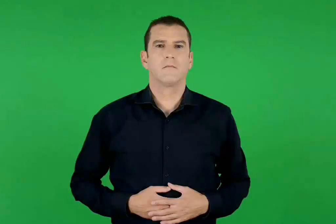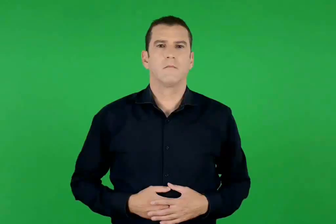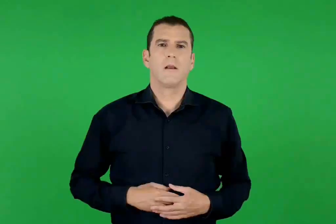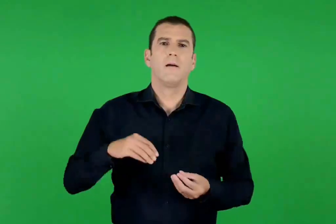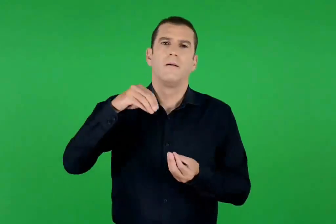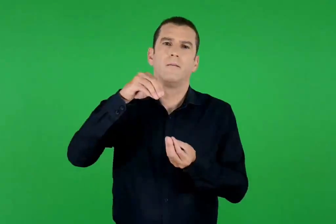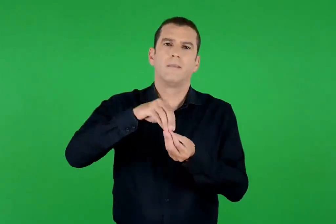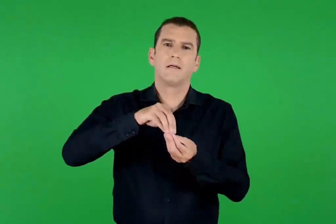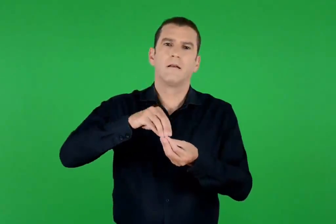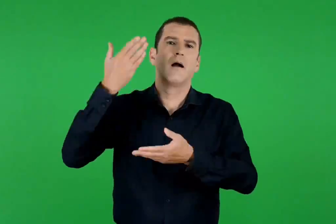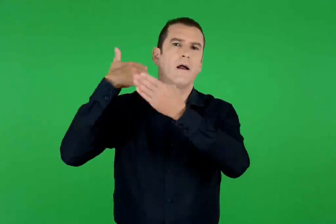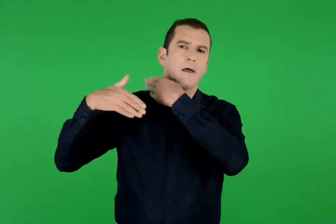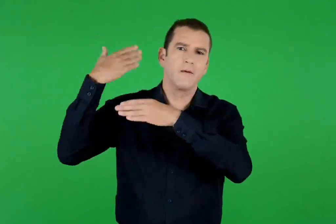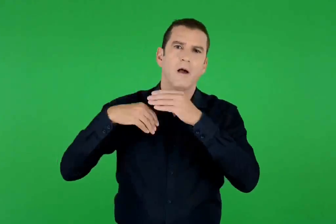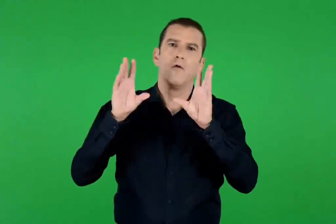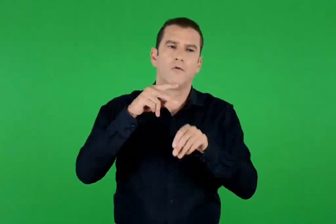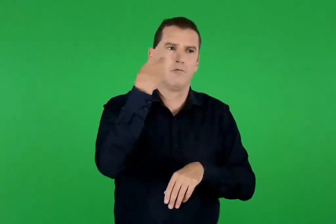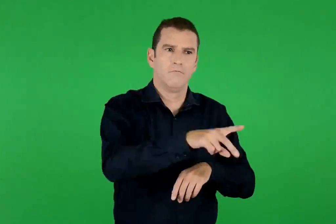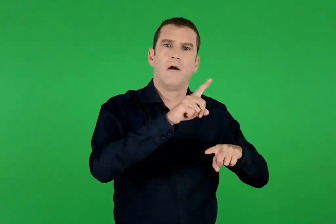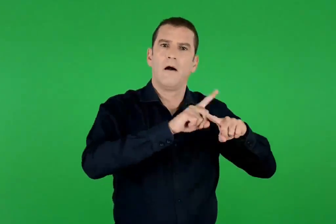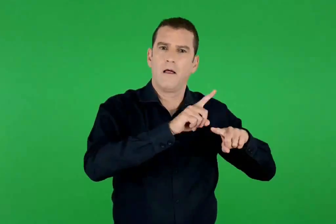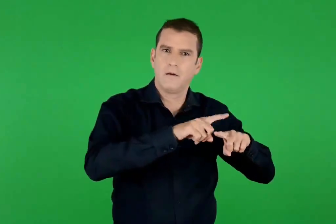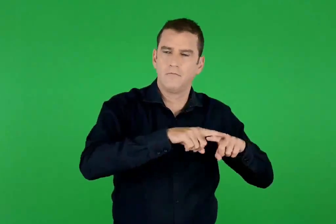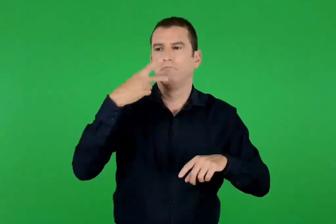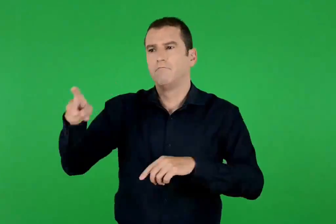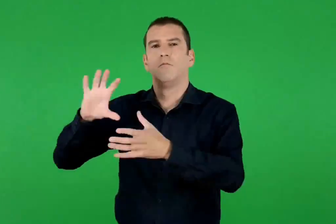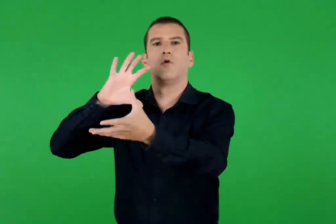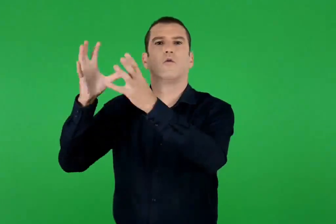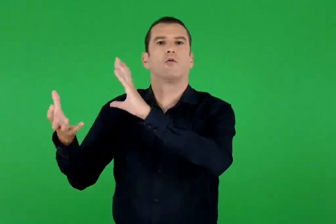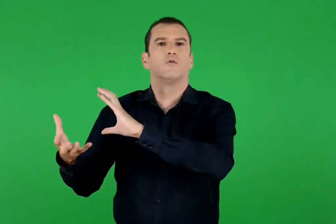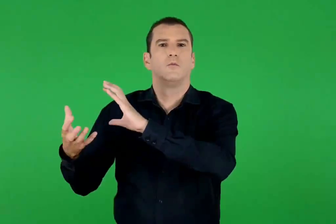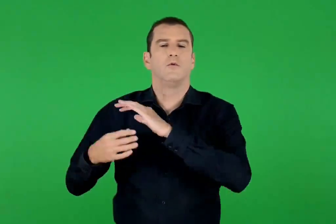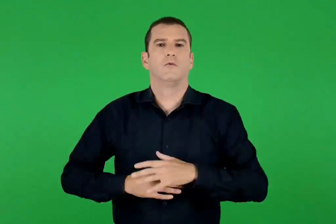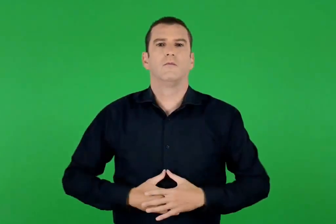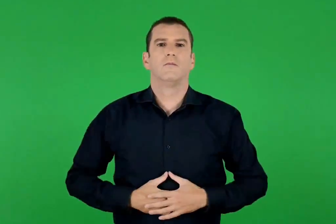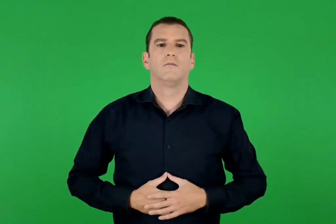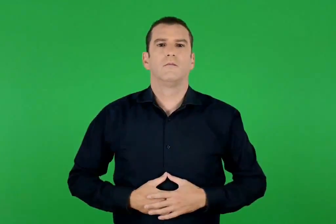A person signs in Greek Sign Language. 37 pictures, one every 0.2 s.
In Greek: πασχαλινά έθιμα της ελλάδας και του κόσμου
